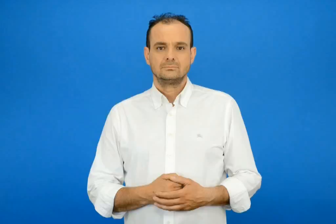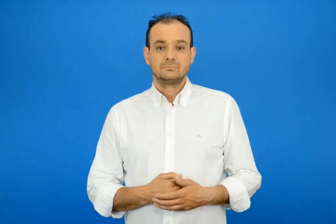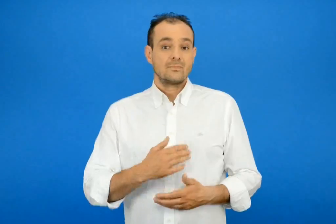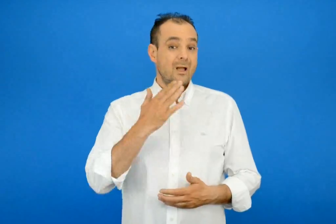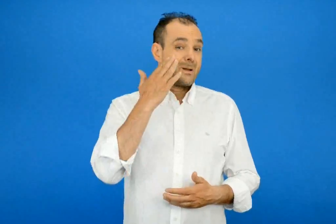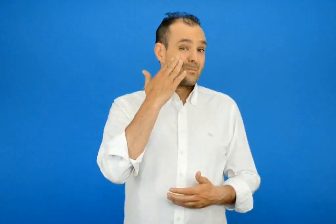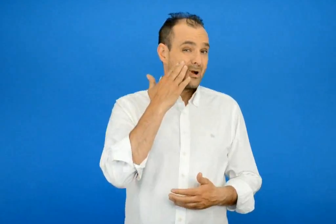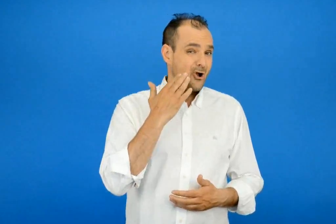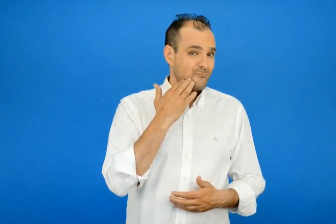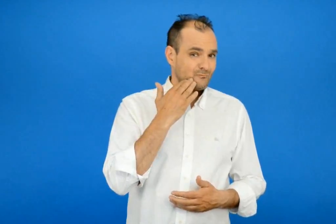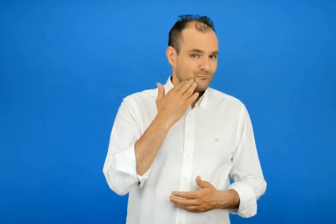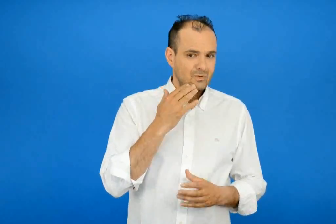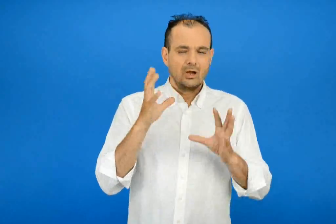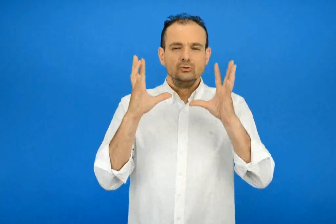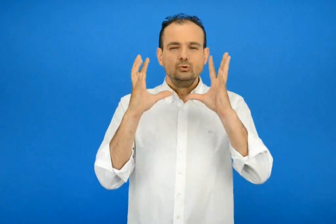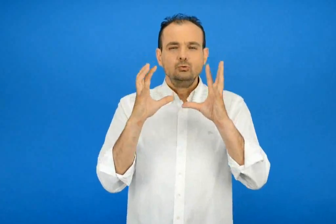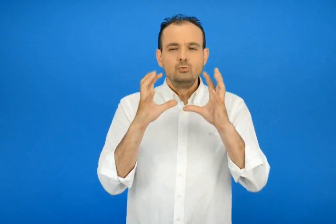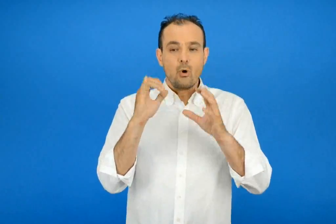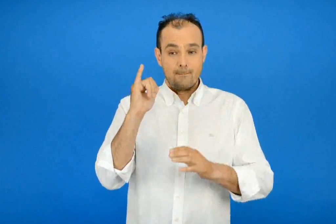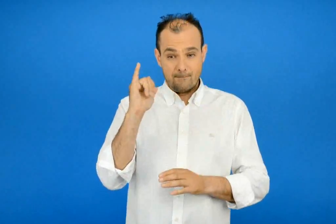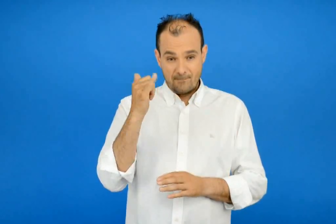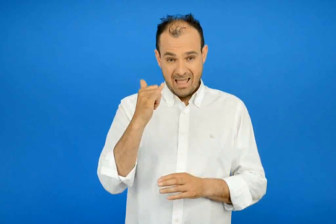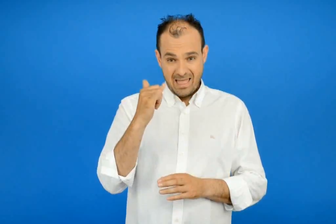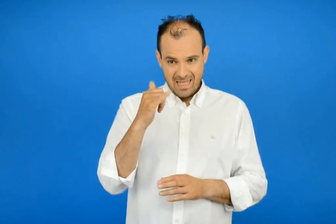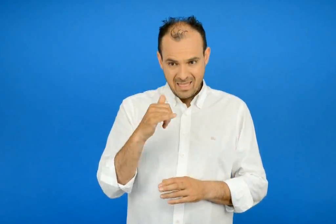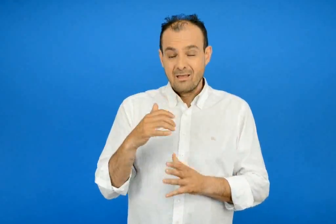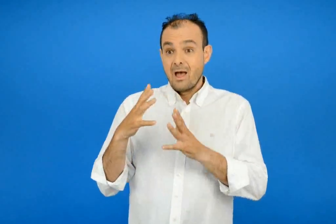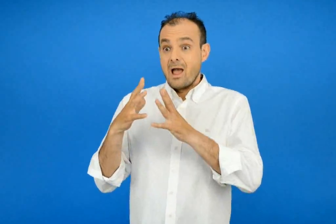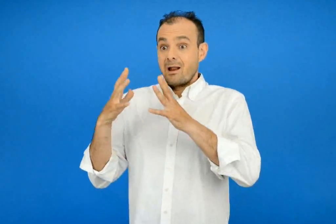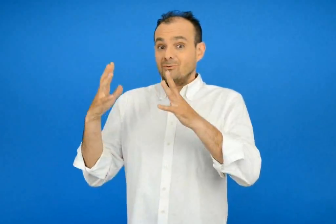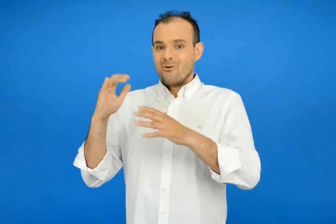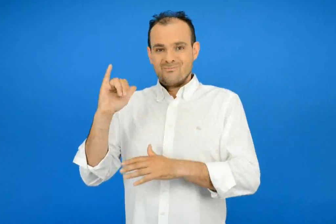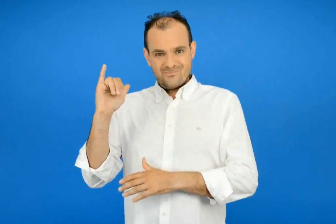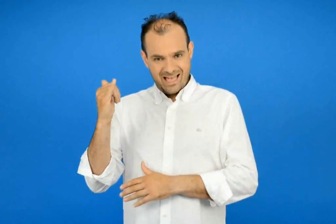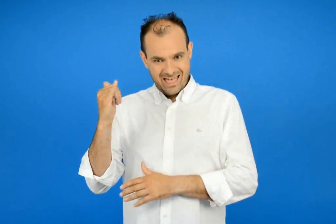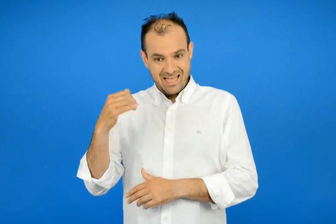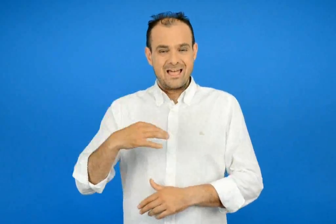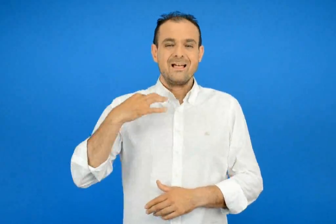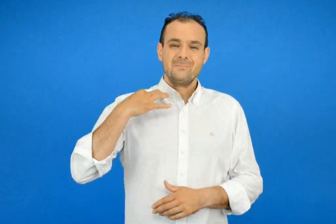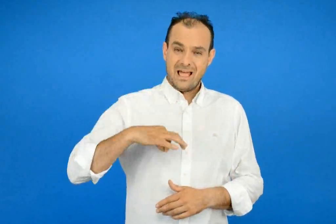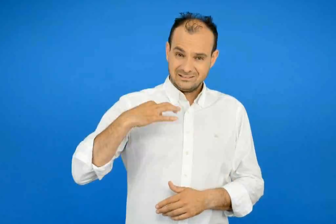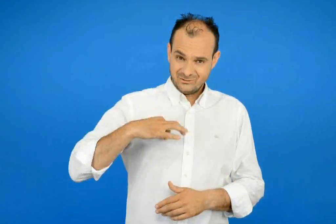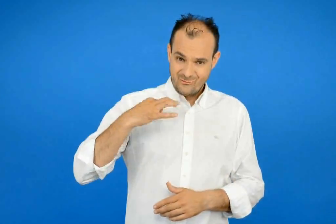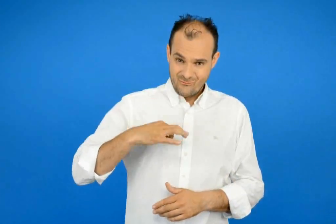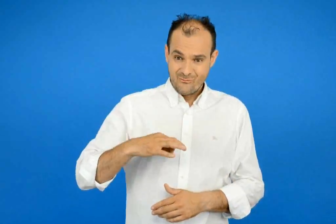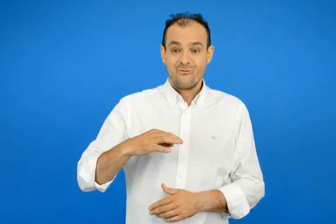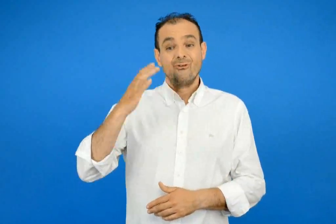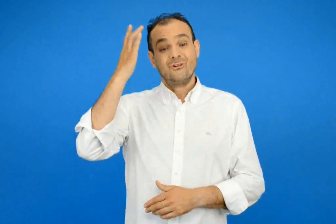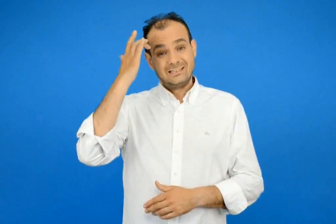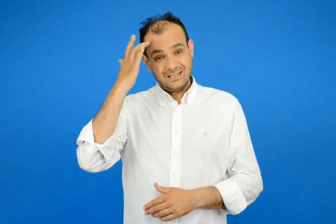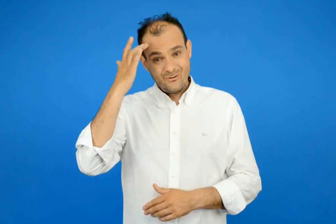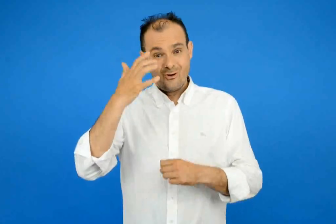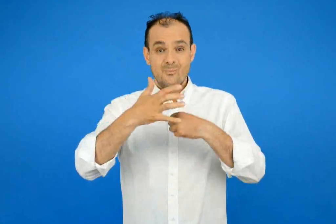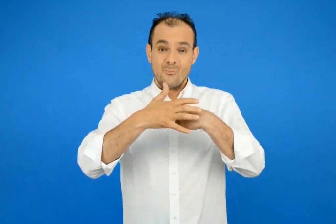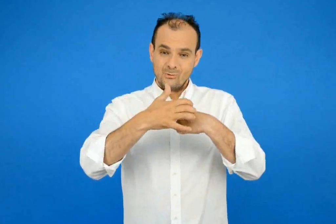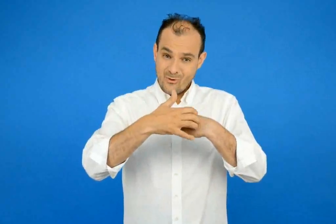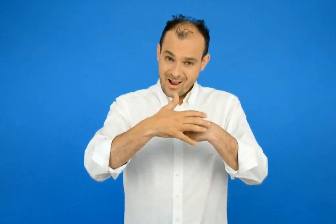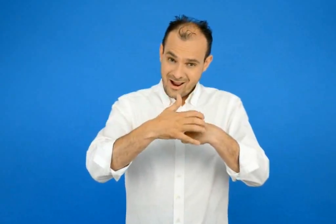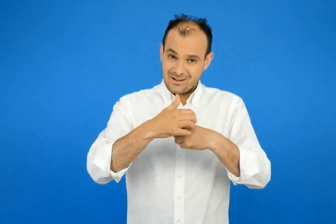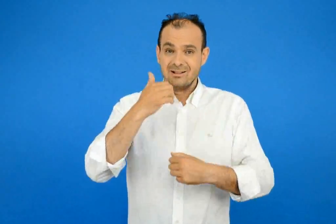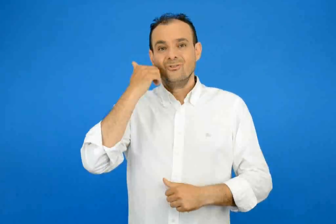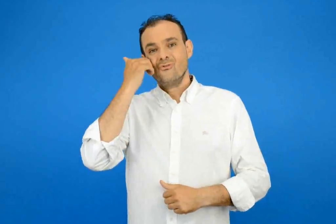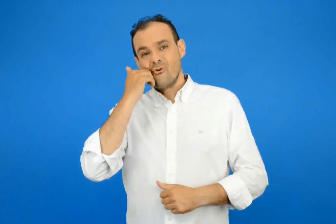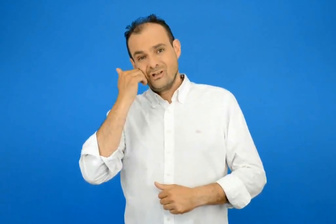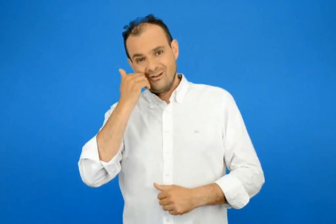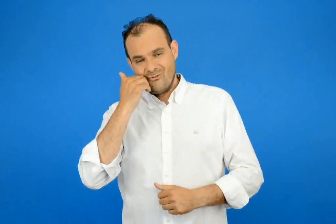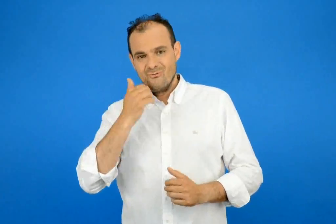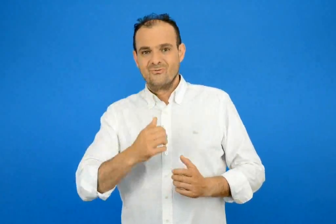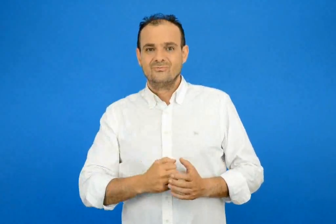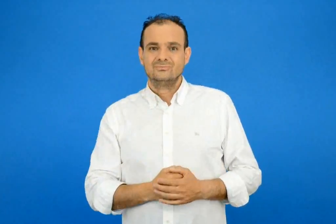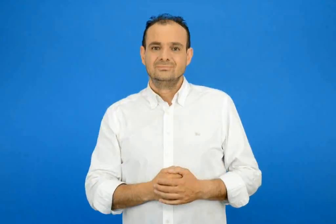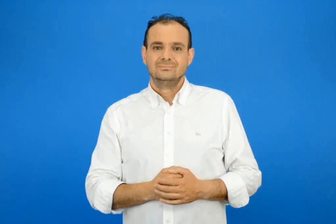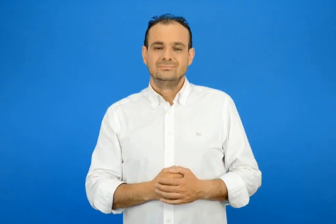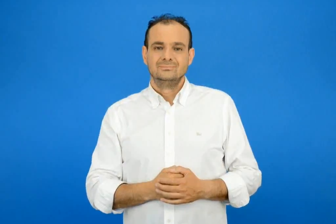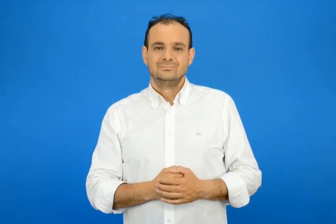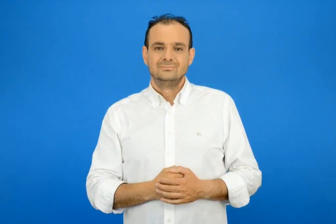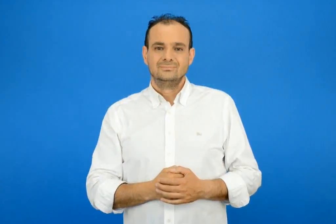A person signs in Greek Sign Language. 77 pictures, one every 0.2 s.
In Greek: το μοβ το σκούρο μπλε το ανοιχτό μπλε το πράσινο το κίτρινο το πορτοκάλι και το κόκκινο
